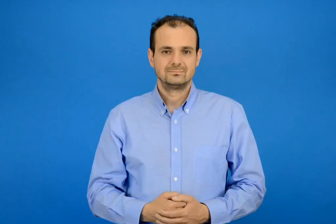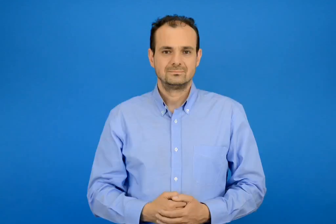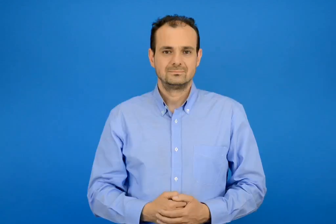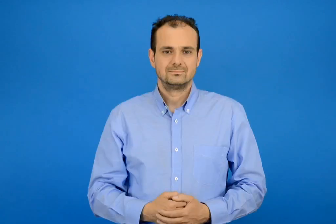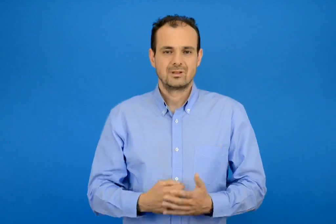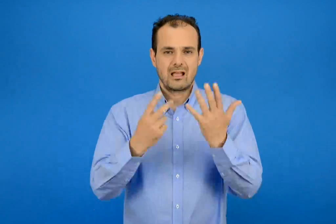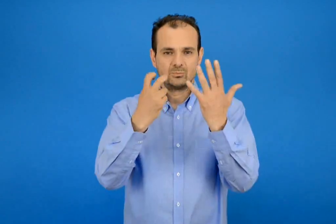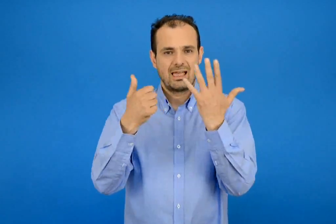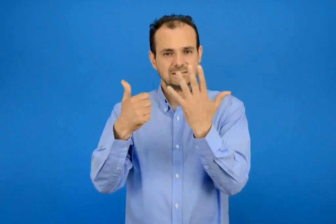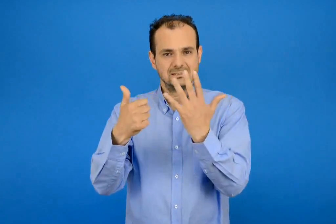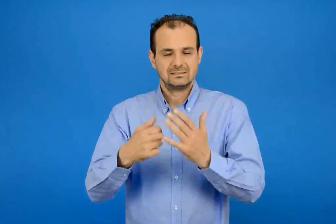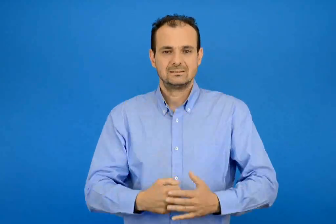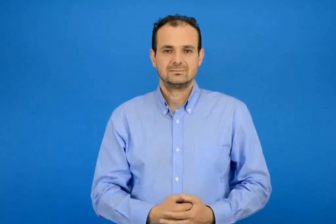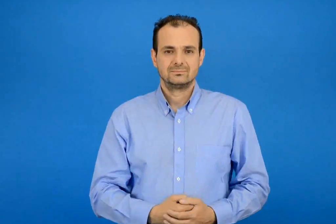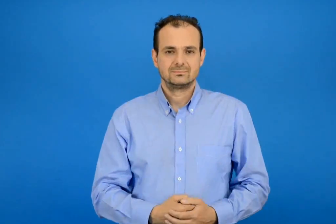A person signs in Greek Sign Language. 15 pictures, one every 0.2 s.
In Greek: εβδομήντα έξι
